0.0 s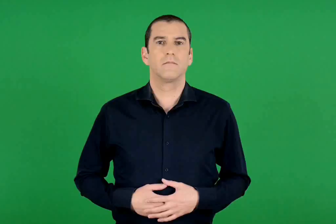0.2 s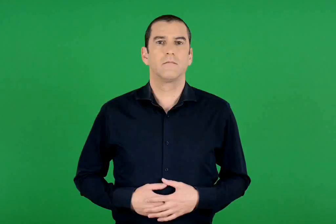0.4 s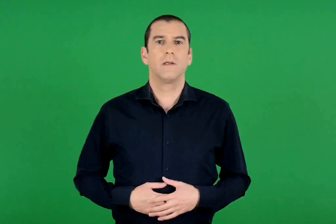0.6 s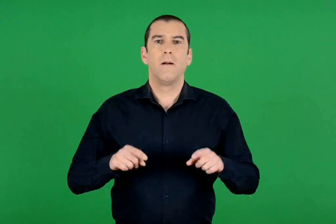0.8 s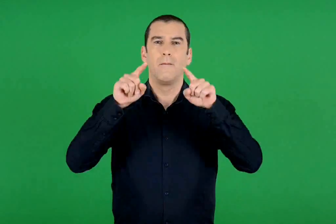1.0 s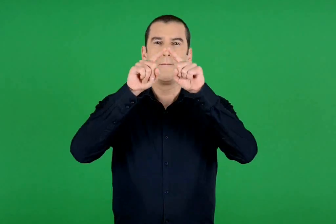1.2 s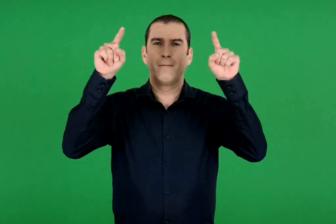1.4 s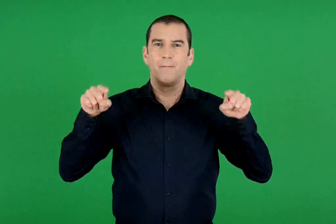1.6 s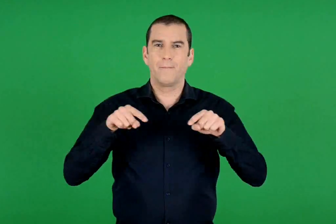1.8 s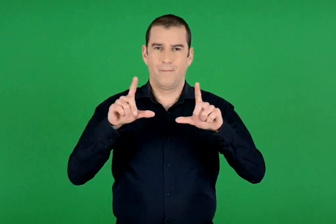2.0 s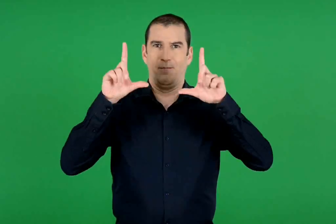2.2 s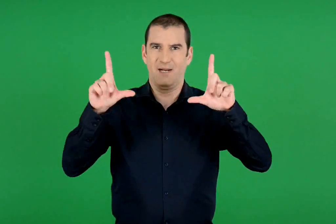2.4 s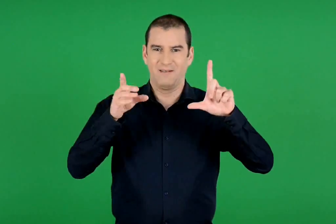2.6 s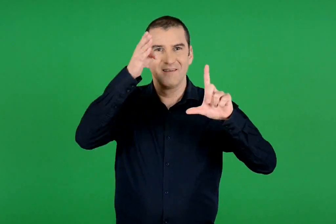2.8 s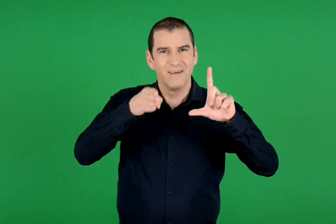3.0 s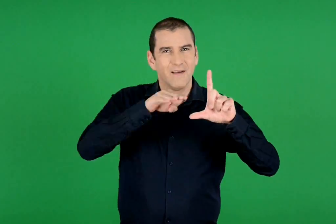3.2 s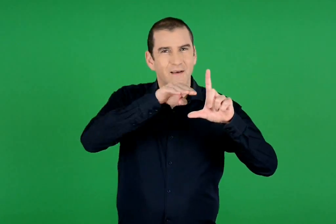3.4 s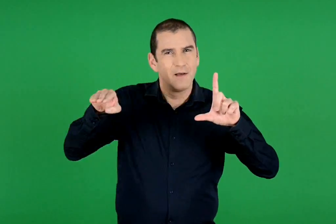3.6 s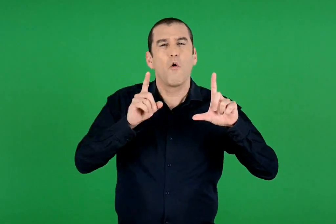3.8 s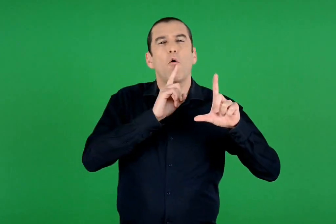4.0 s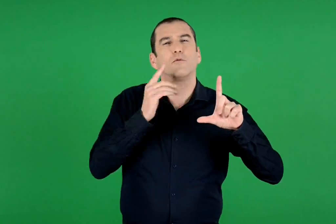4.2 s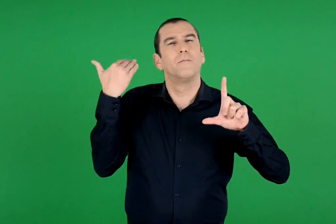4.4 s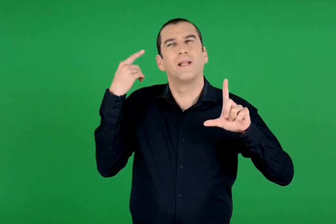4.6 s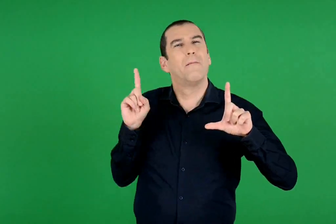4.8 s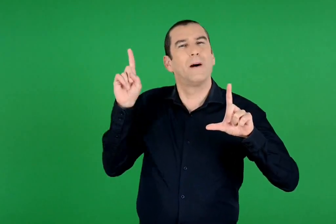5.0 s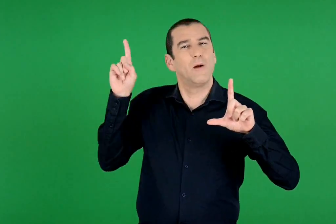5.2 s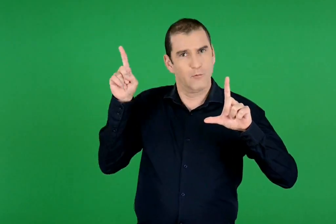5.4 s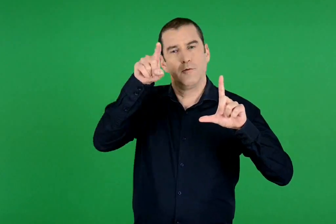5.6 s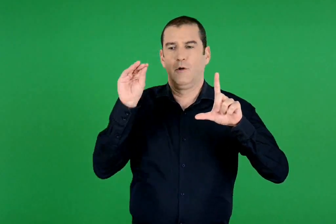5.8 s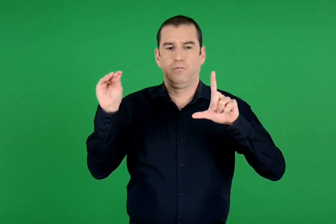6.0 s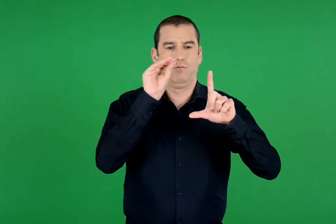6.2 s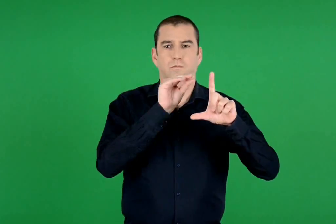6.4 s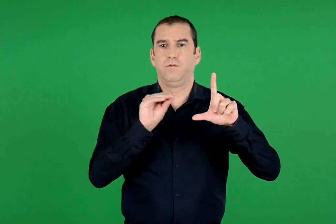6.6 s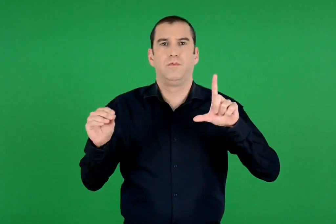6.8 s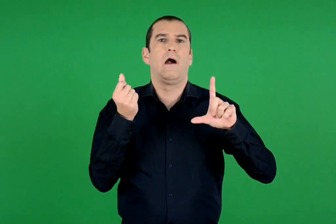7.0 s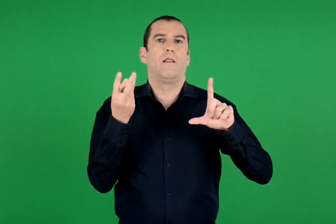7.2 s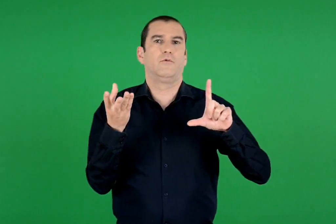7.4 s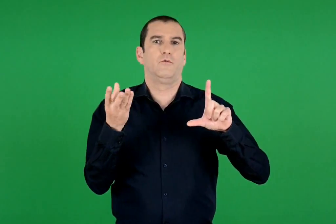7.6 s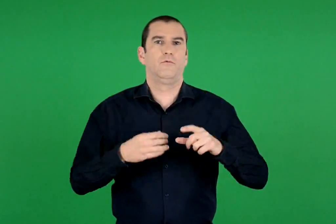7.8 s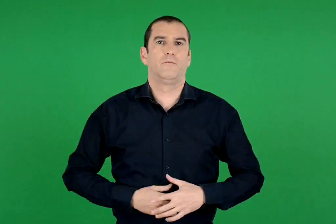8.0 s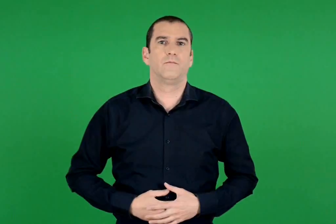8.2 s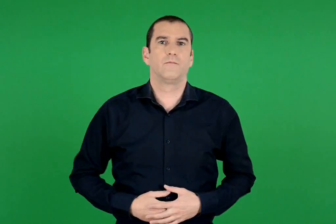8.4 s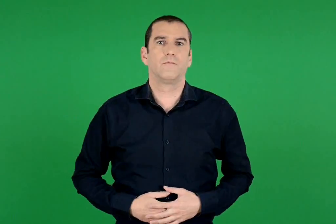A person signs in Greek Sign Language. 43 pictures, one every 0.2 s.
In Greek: τοποθετούμε τους αριθμούς σε πίνακα όπως στον παραπάνω πίνακα
